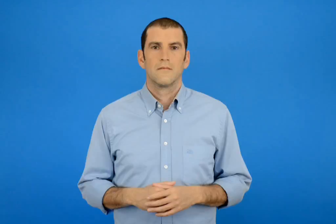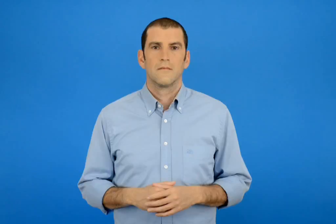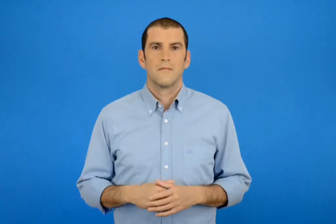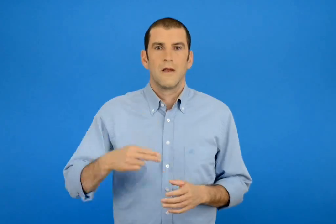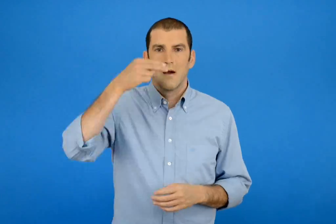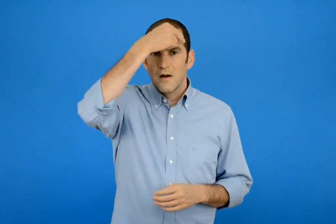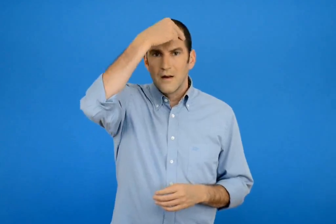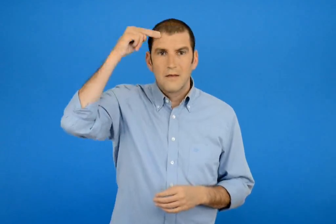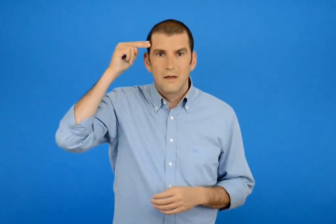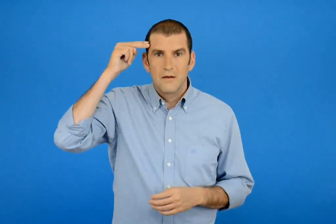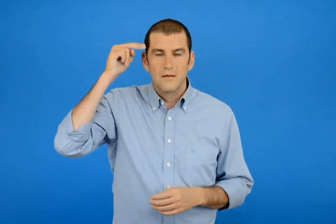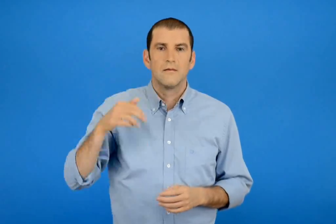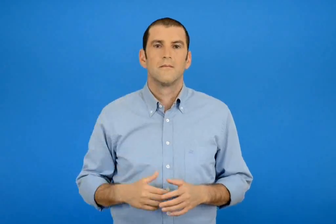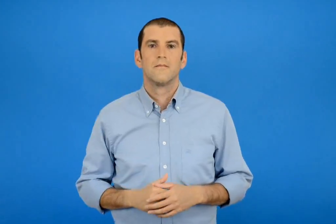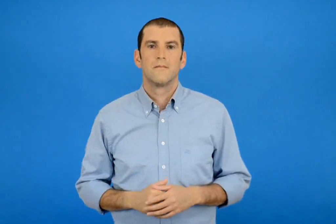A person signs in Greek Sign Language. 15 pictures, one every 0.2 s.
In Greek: η νεσχαν
